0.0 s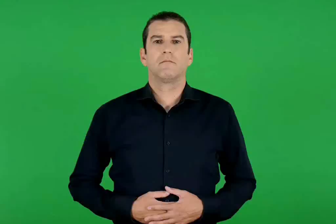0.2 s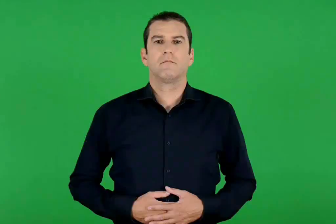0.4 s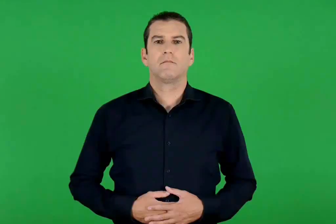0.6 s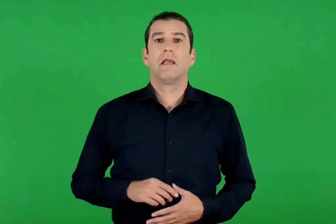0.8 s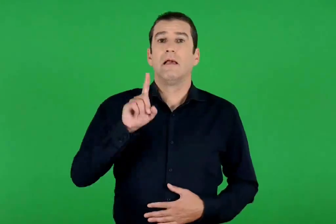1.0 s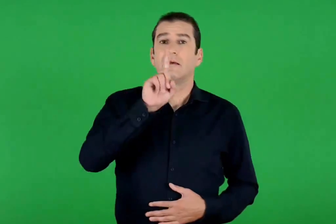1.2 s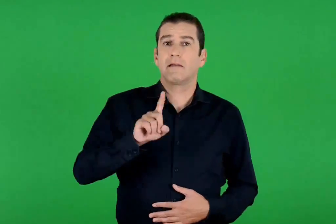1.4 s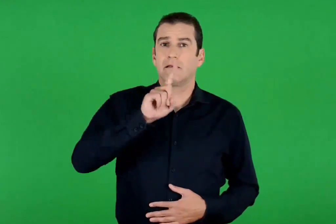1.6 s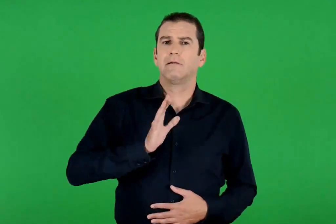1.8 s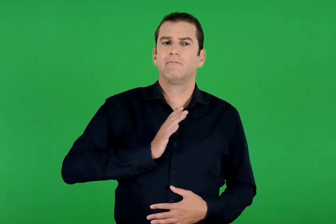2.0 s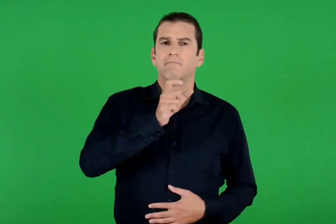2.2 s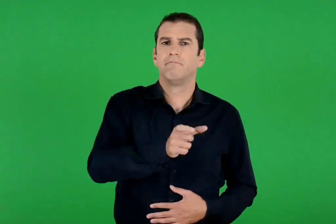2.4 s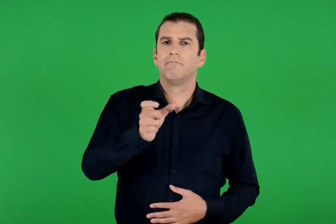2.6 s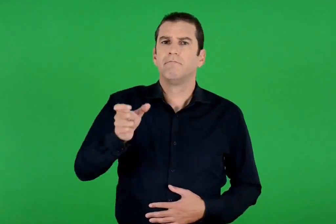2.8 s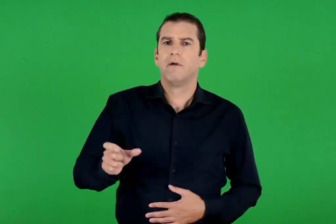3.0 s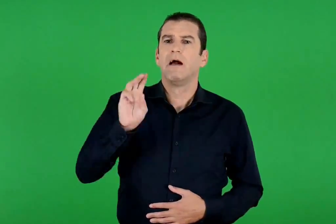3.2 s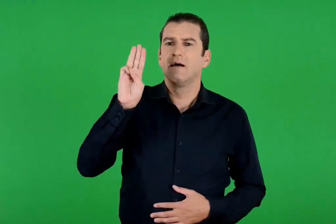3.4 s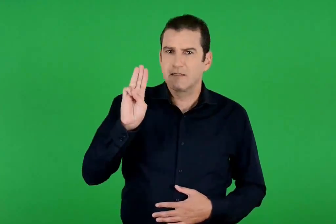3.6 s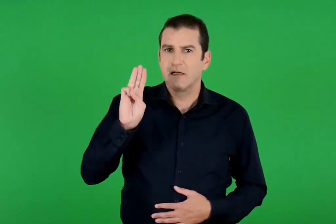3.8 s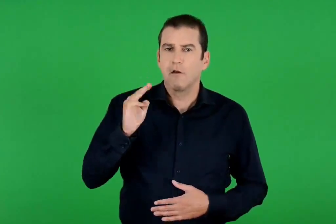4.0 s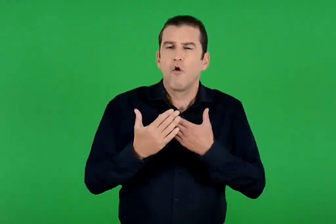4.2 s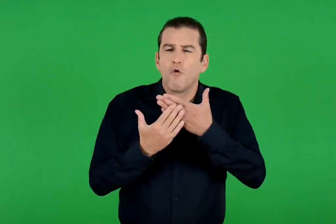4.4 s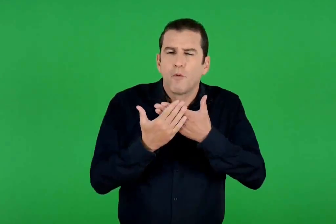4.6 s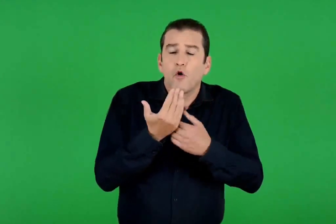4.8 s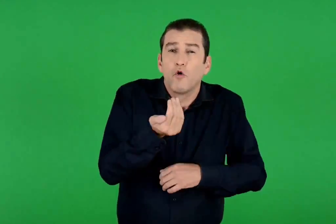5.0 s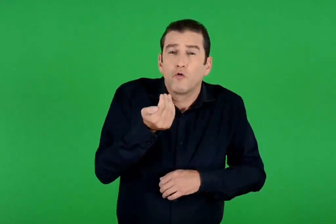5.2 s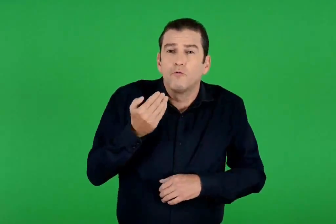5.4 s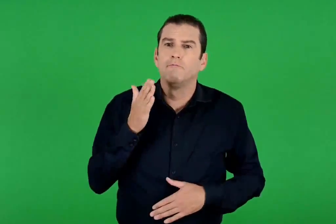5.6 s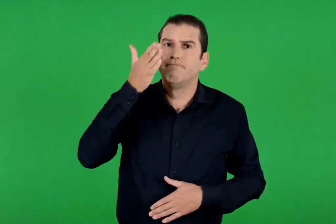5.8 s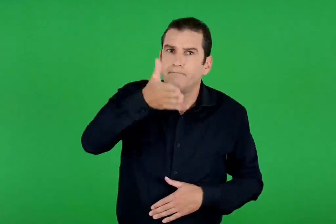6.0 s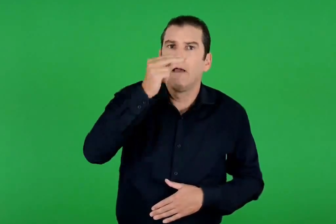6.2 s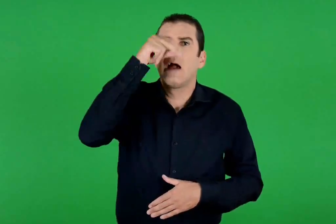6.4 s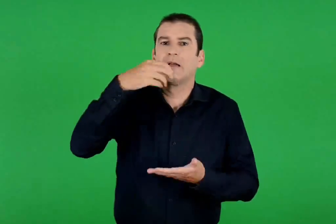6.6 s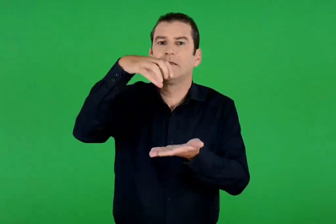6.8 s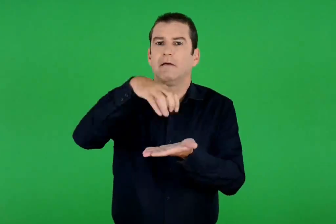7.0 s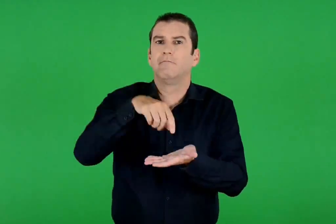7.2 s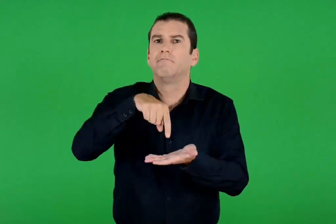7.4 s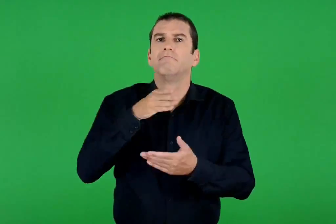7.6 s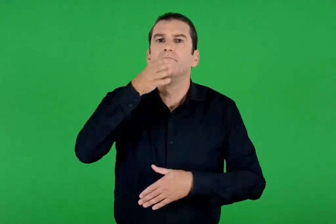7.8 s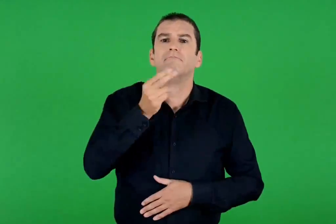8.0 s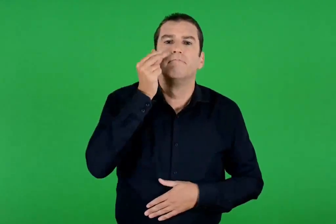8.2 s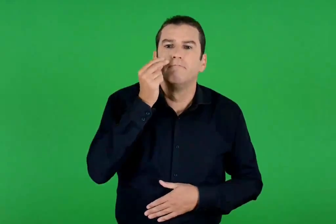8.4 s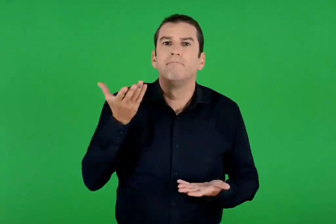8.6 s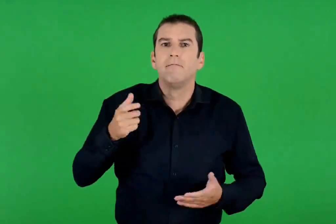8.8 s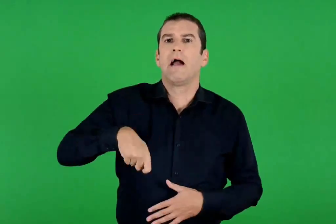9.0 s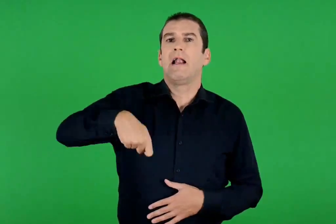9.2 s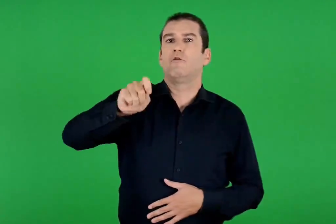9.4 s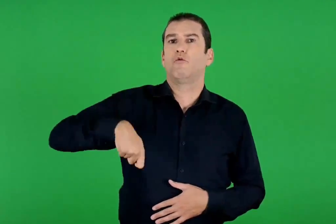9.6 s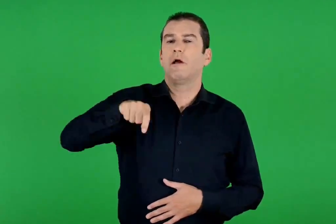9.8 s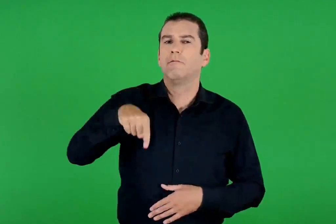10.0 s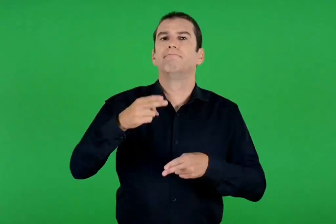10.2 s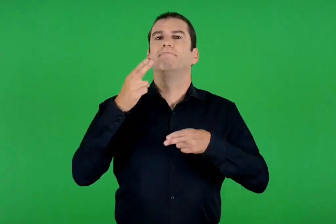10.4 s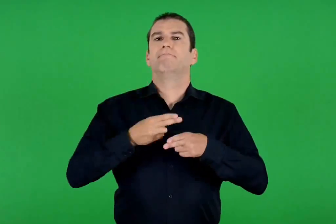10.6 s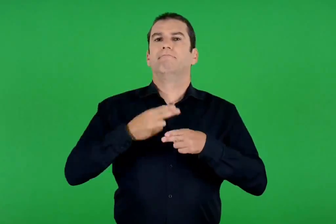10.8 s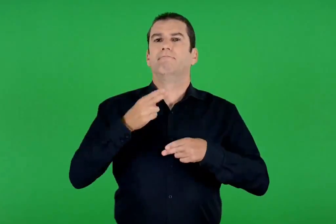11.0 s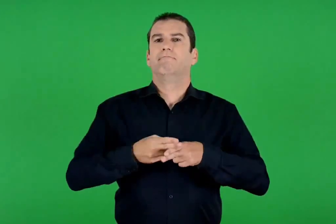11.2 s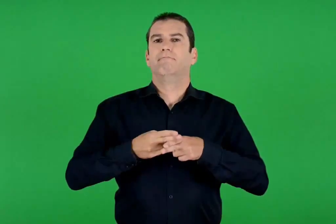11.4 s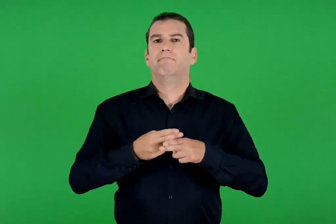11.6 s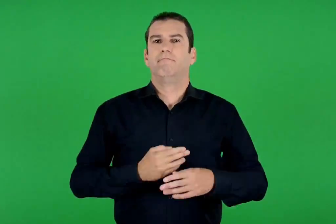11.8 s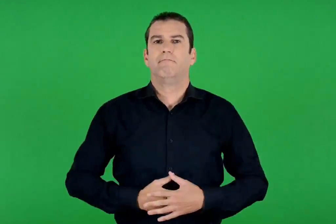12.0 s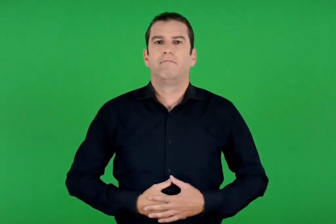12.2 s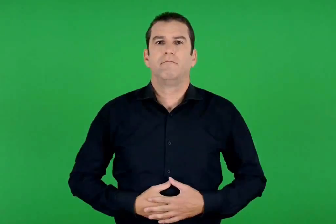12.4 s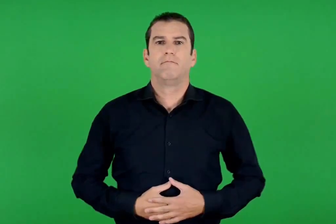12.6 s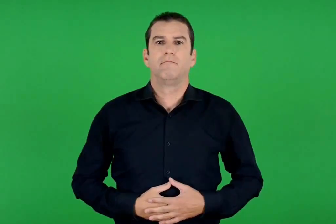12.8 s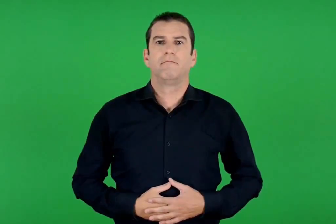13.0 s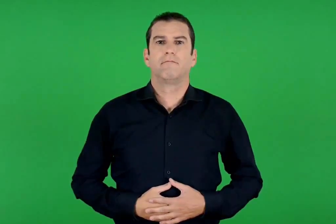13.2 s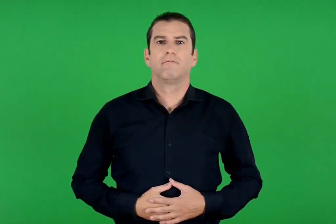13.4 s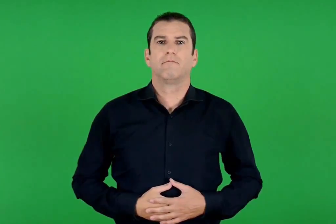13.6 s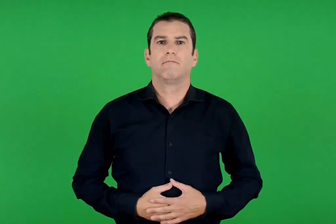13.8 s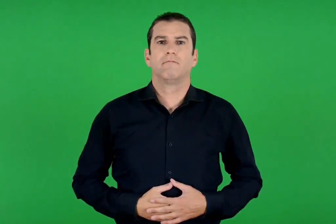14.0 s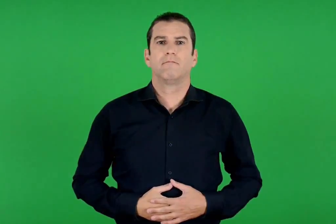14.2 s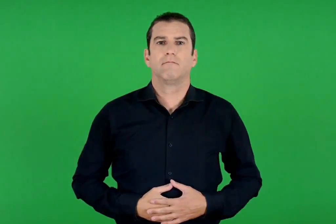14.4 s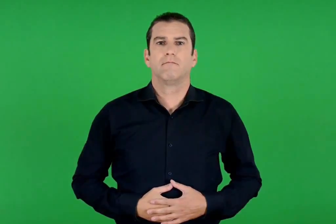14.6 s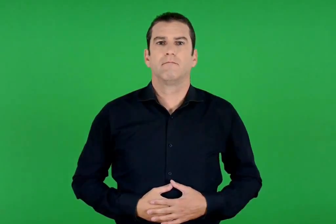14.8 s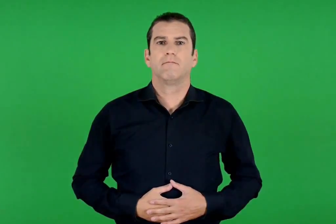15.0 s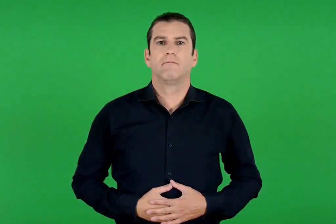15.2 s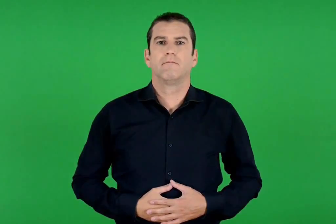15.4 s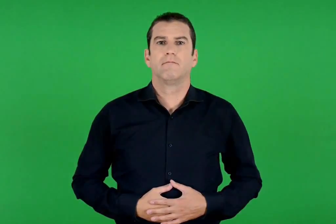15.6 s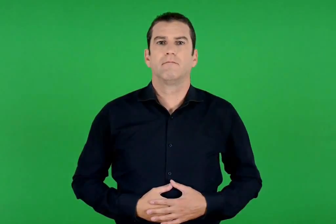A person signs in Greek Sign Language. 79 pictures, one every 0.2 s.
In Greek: την κυριακή οι χριστιανοί πηγαίνουν από νωρίς το πρωί στην εκκλησία , για να πάρουν μέρος στην πιο σημαντική τελετή , τη θεία λειτουργία
